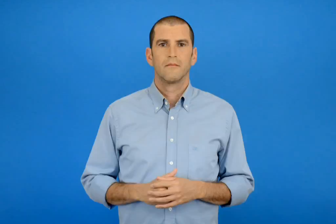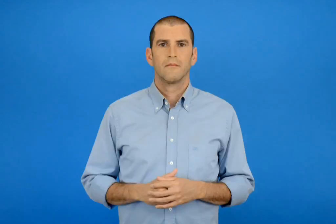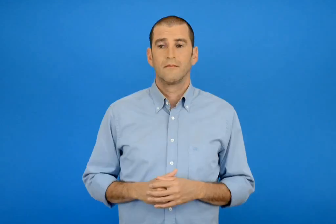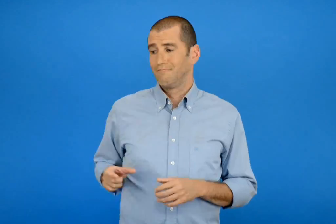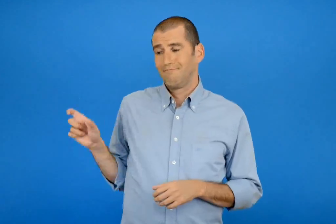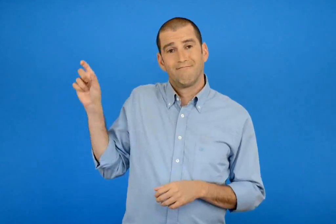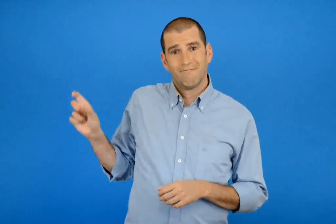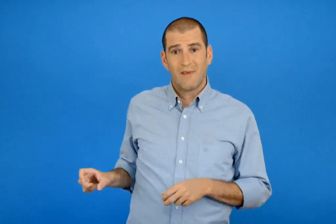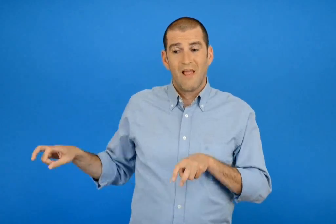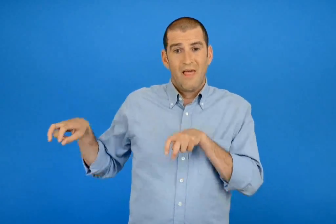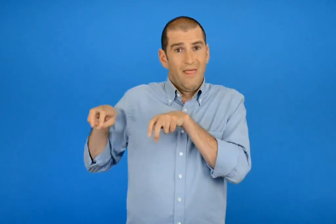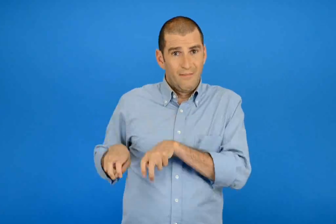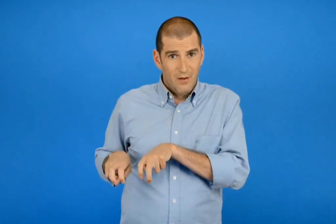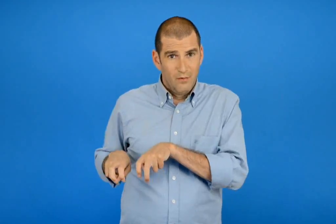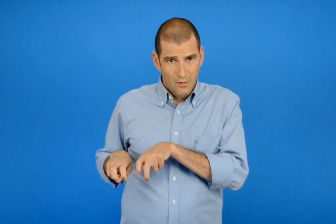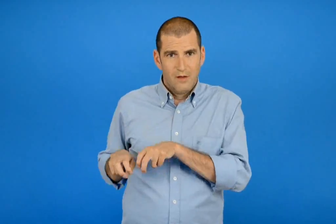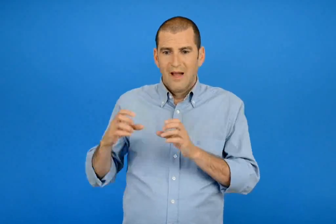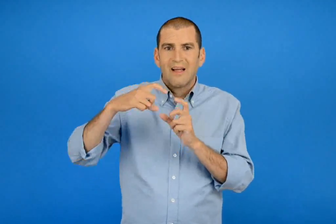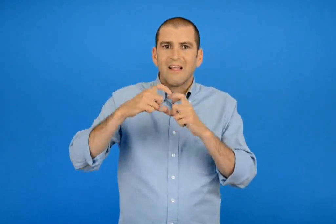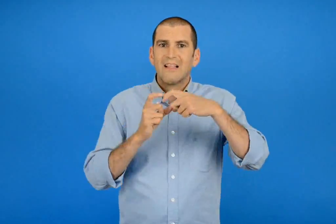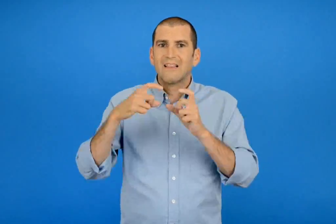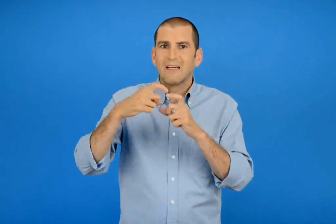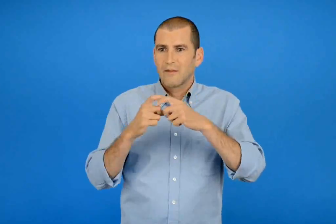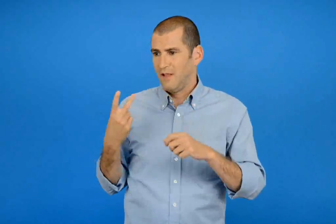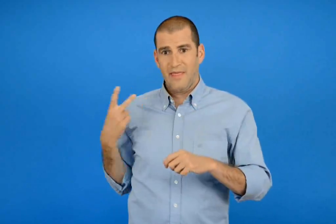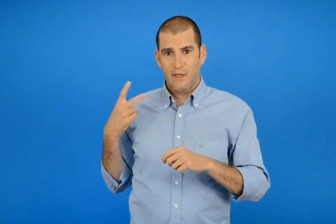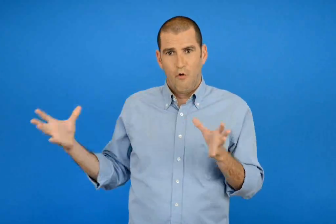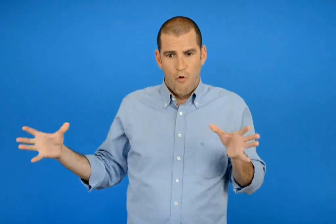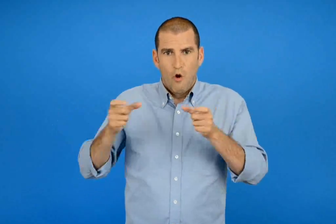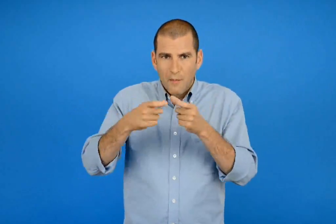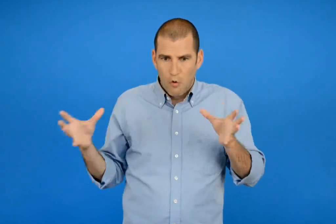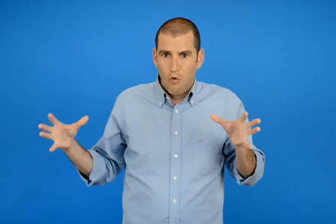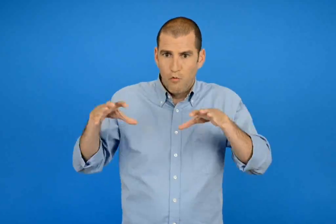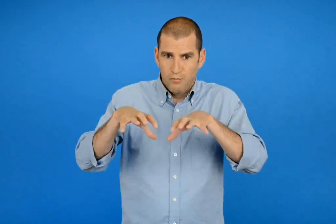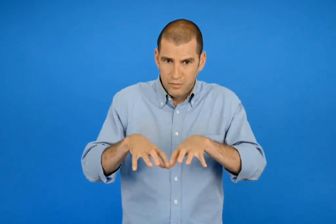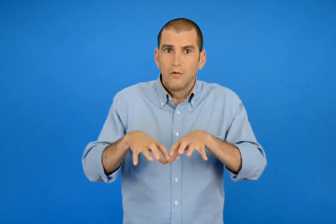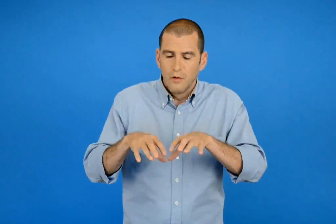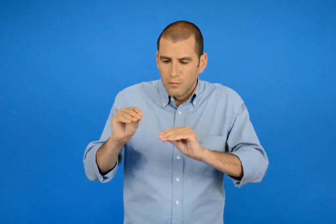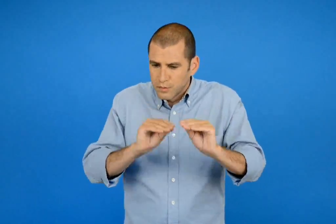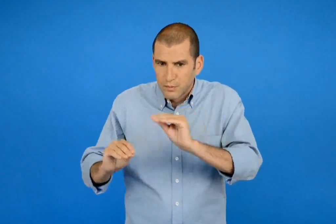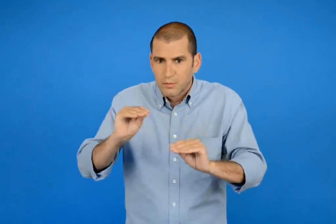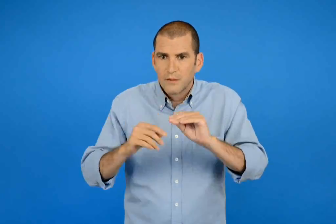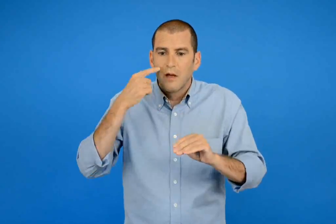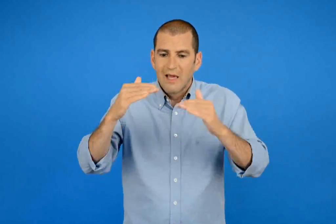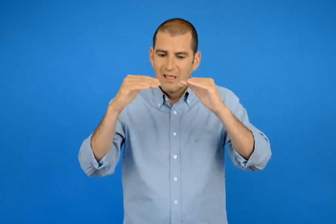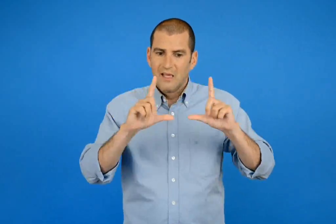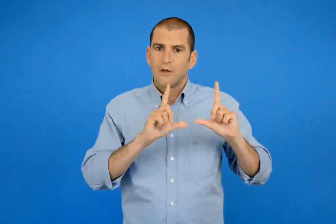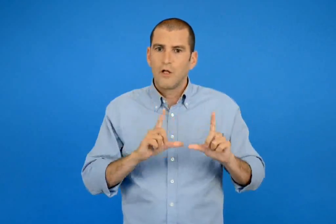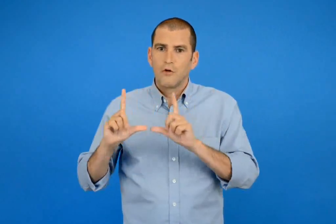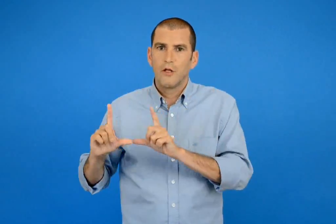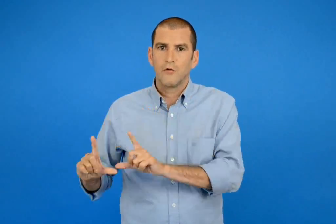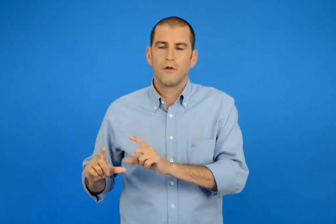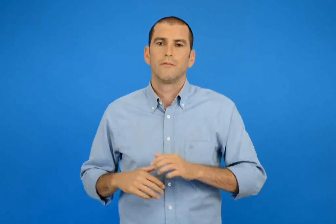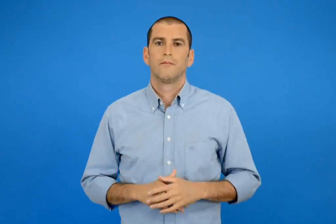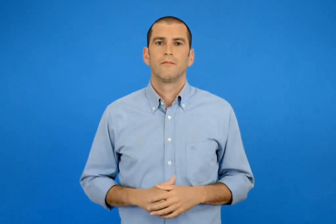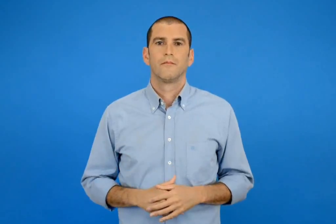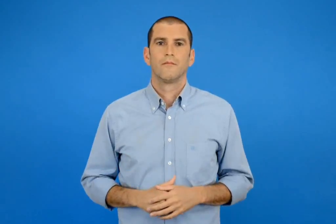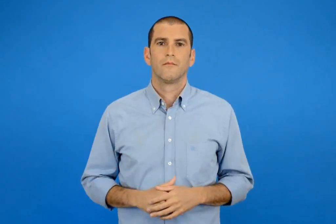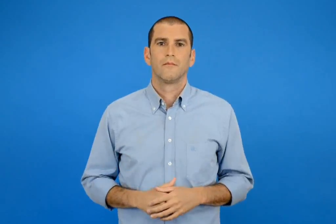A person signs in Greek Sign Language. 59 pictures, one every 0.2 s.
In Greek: με όλα τα κομμάτια από τα 2 ταγκραμ φτιάχνουμε με τον διπλανό μου τις παρακάτω φιγούρες
